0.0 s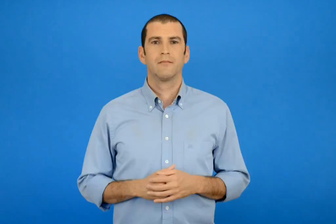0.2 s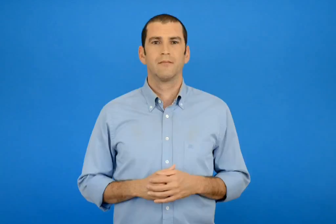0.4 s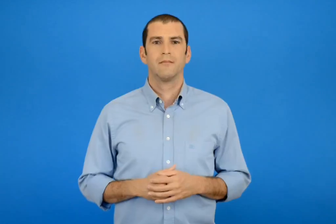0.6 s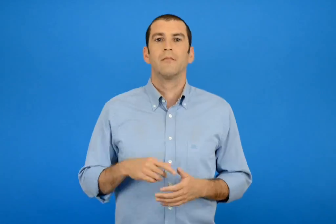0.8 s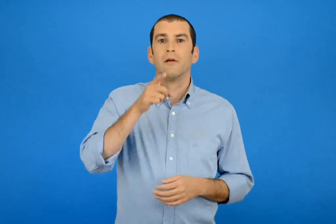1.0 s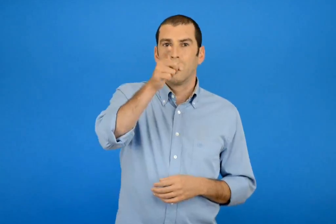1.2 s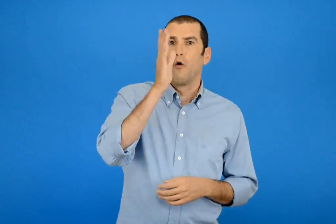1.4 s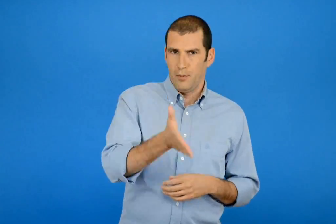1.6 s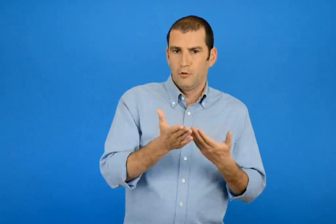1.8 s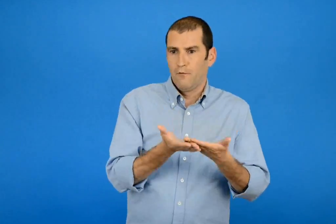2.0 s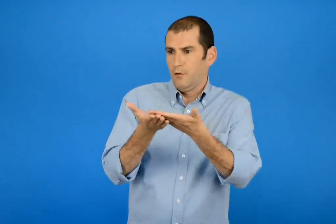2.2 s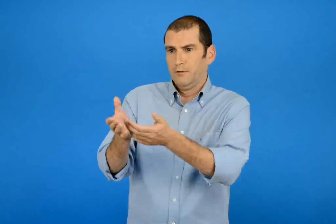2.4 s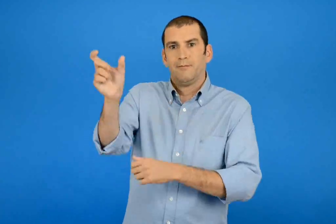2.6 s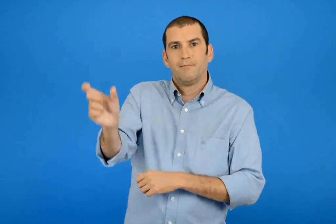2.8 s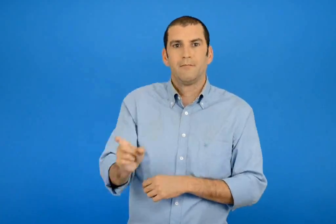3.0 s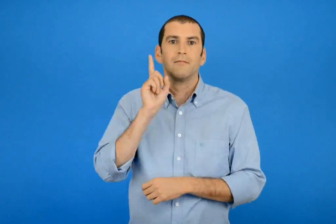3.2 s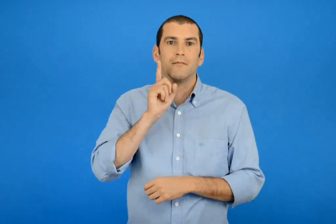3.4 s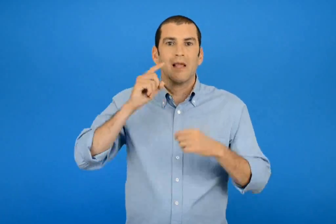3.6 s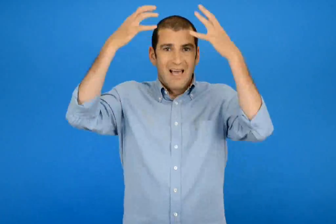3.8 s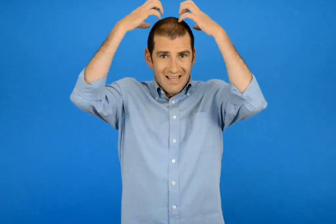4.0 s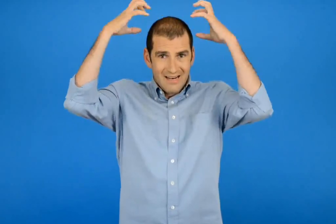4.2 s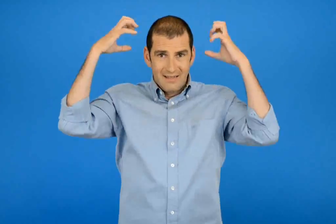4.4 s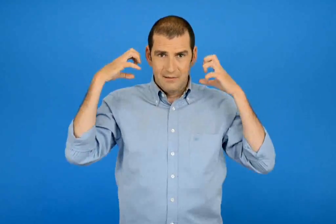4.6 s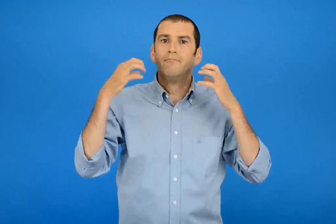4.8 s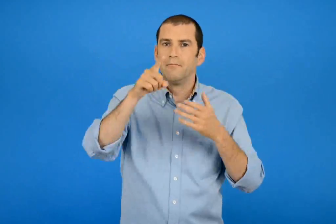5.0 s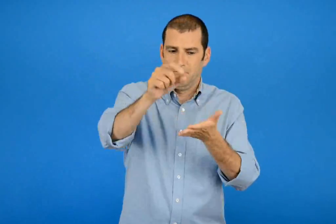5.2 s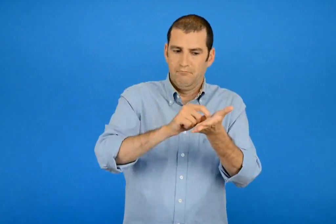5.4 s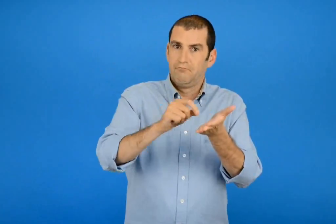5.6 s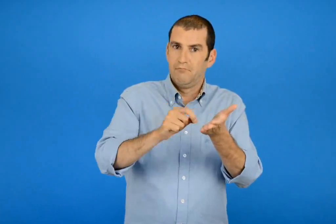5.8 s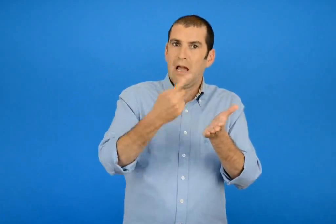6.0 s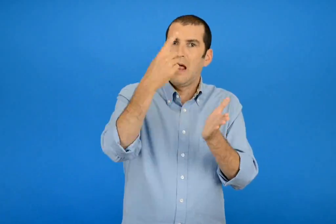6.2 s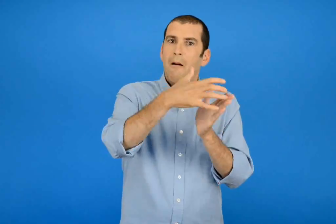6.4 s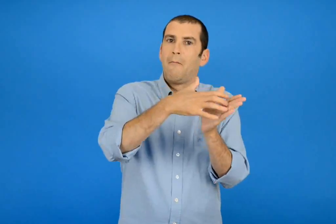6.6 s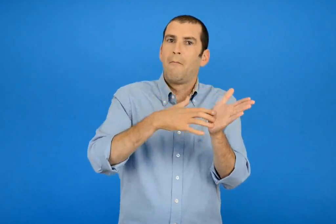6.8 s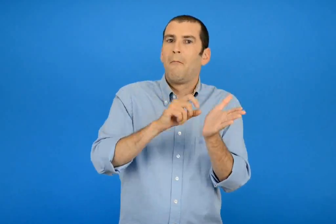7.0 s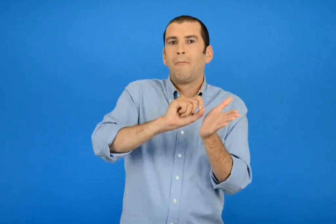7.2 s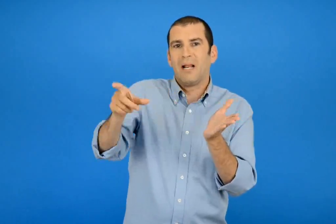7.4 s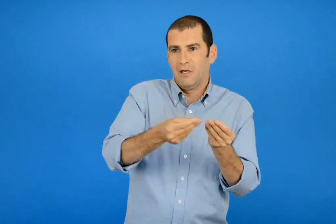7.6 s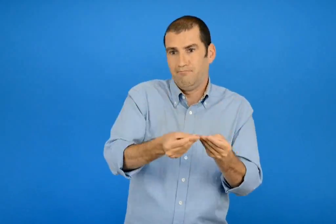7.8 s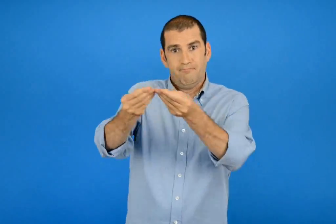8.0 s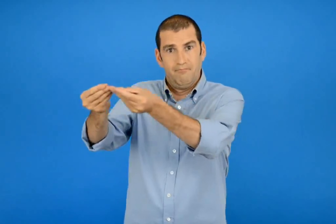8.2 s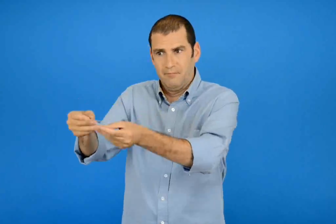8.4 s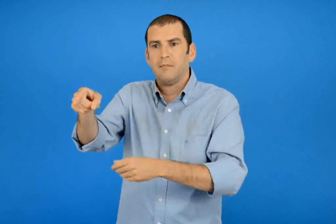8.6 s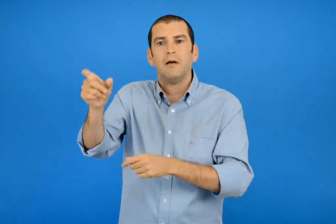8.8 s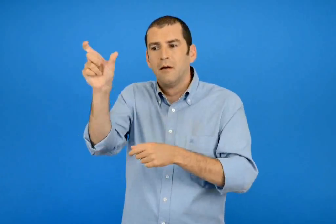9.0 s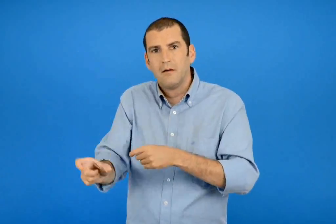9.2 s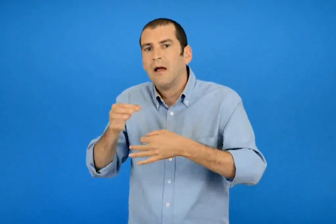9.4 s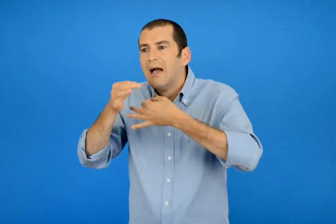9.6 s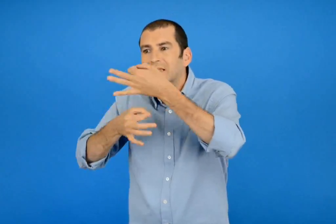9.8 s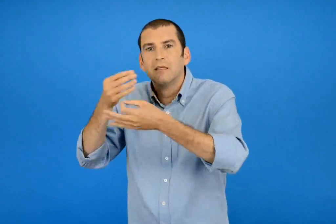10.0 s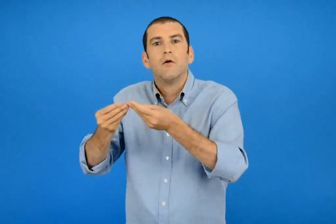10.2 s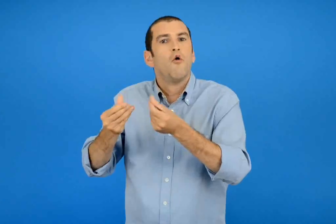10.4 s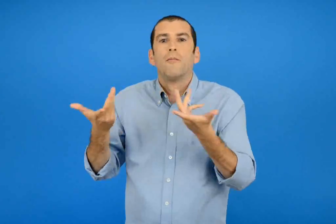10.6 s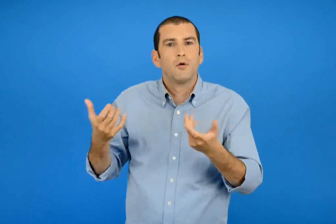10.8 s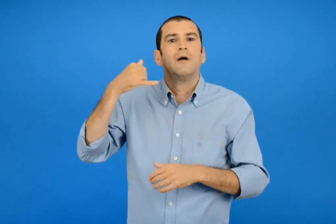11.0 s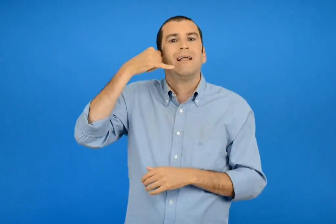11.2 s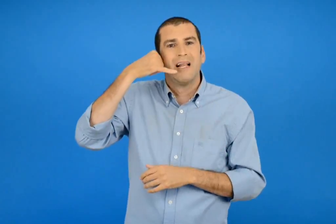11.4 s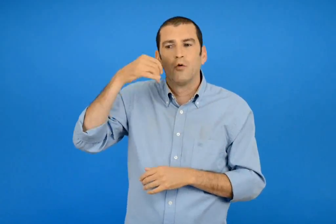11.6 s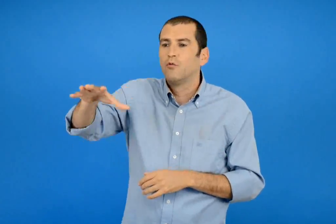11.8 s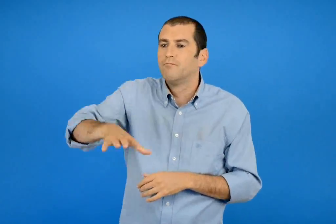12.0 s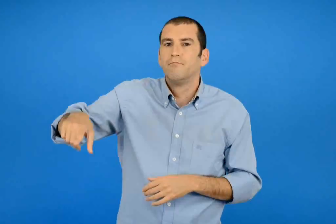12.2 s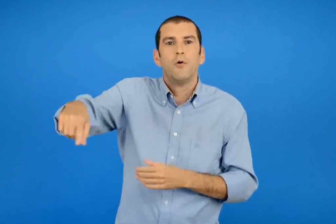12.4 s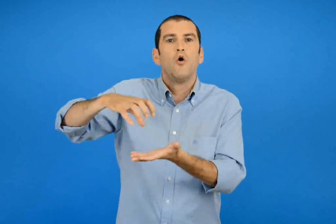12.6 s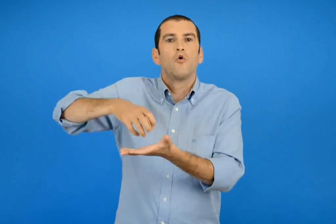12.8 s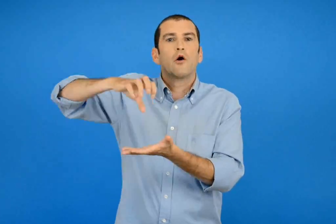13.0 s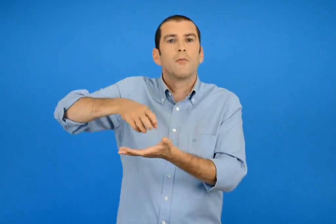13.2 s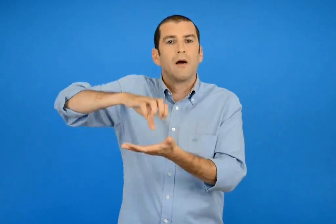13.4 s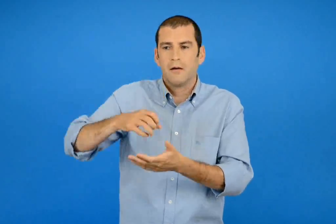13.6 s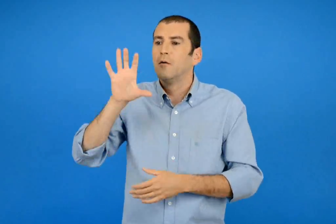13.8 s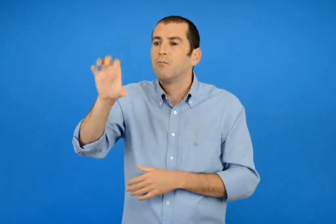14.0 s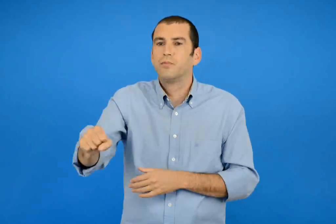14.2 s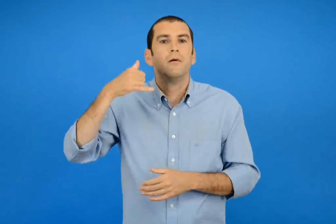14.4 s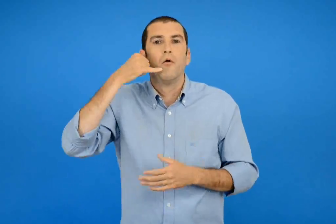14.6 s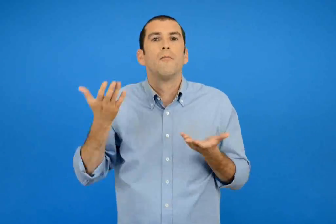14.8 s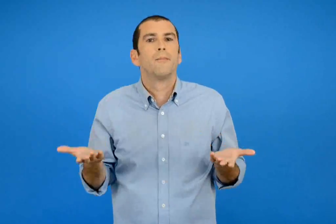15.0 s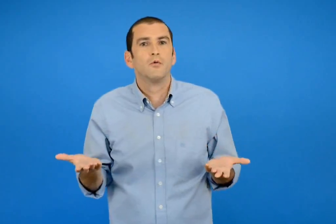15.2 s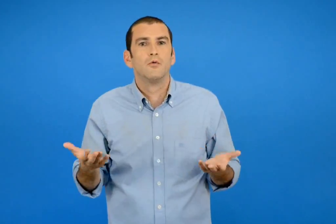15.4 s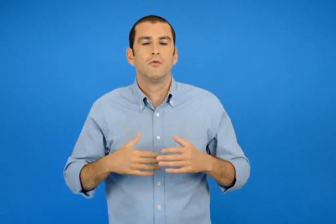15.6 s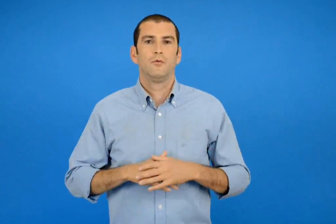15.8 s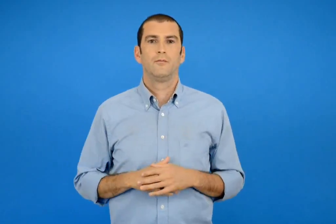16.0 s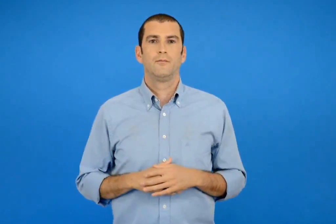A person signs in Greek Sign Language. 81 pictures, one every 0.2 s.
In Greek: μπορείς να αφήσεις ένα γραπτό μήνυμα στη γαληνή για να της πεις πως θα βρει το τηλέφωνο της χωχαρουπας ;
